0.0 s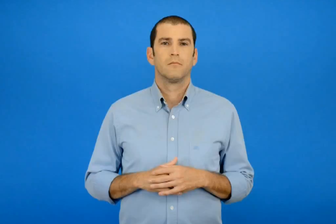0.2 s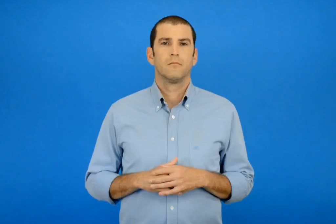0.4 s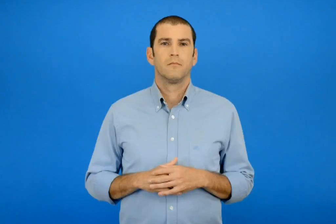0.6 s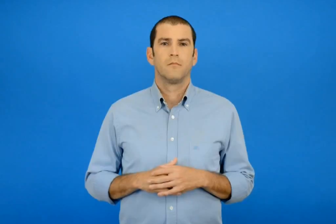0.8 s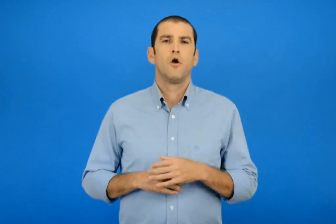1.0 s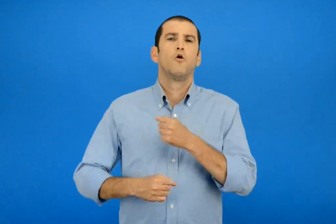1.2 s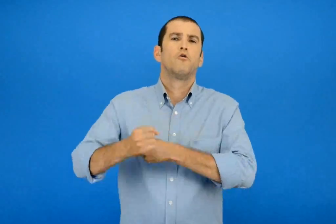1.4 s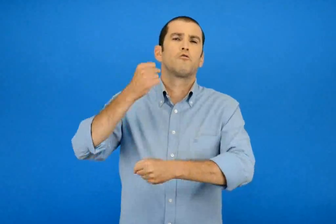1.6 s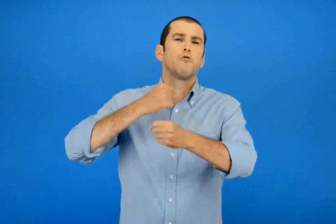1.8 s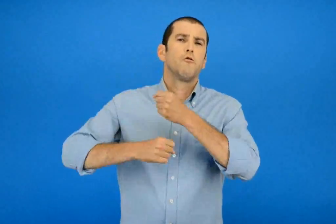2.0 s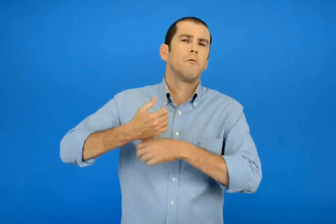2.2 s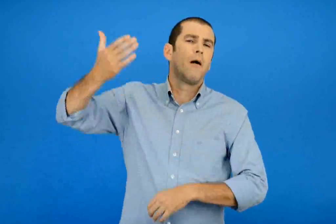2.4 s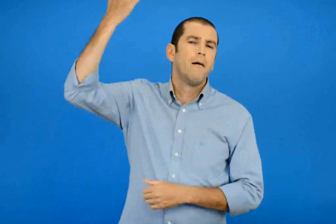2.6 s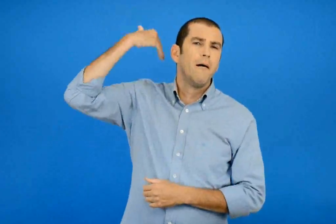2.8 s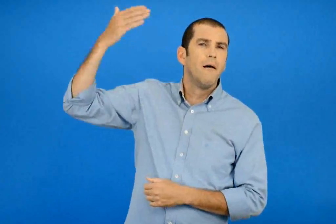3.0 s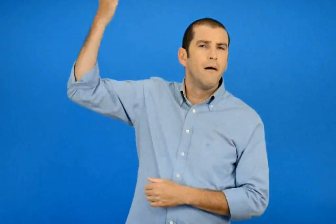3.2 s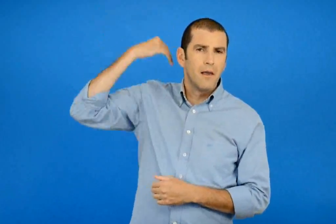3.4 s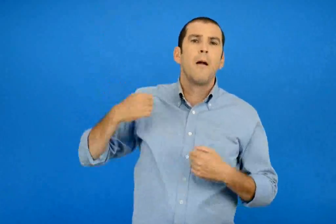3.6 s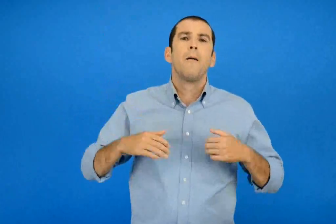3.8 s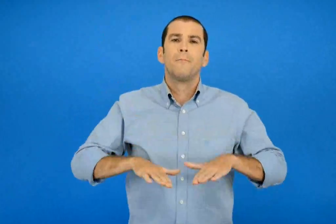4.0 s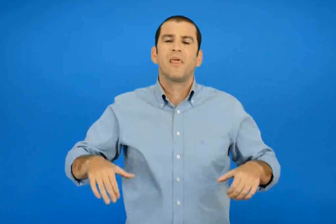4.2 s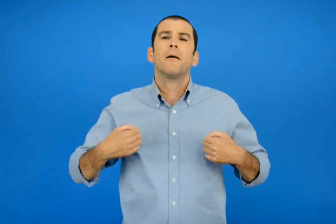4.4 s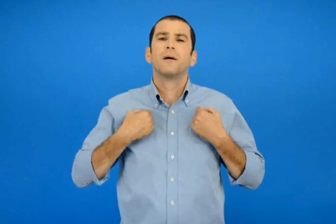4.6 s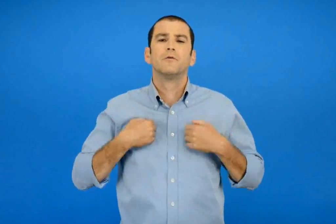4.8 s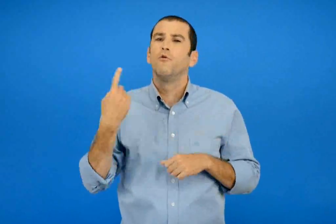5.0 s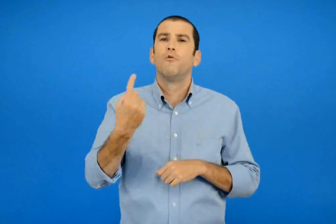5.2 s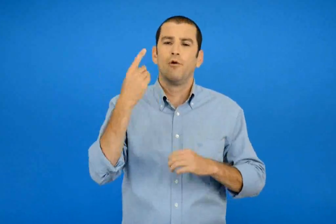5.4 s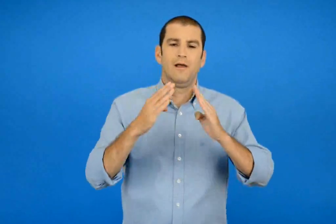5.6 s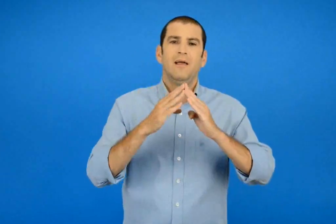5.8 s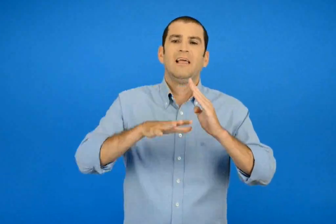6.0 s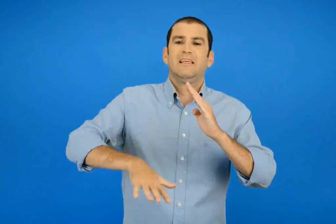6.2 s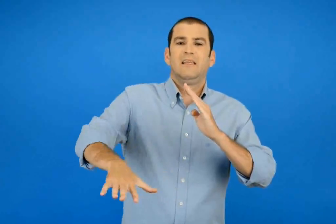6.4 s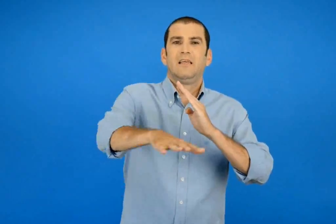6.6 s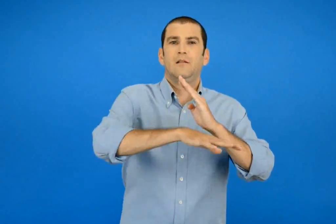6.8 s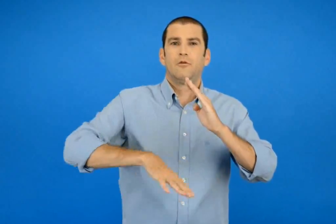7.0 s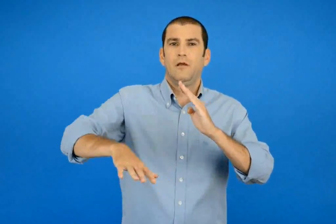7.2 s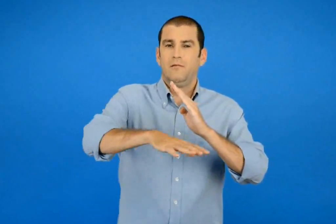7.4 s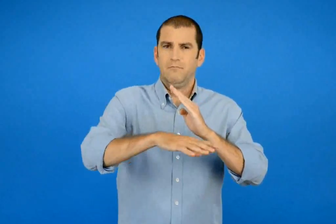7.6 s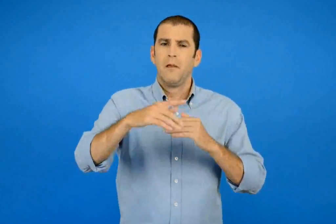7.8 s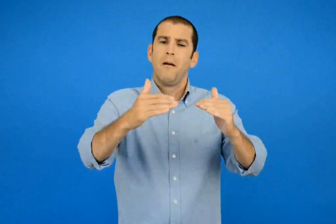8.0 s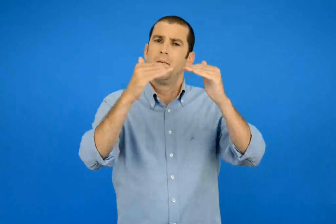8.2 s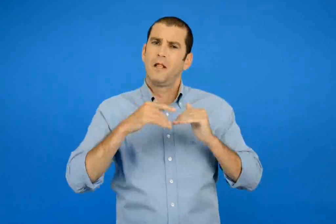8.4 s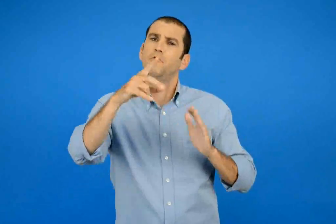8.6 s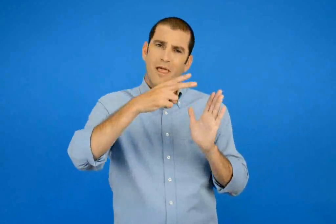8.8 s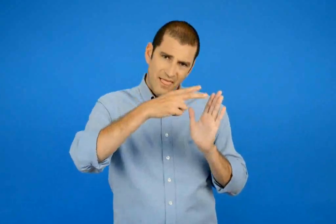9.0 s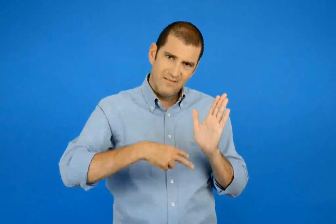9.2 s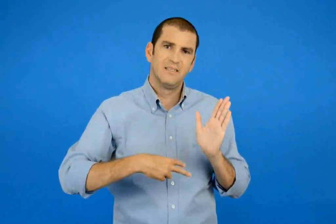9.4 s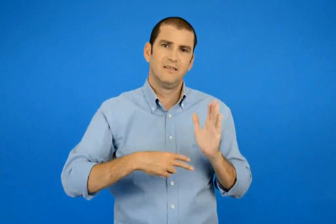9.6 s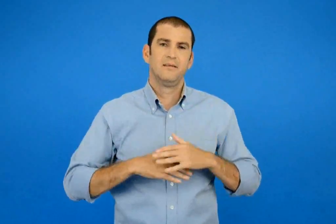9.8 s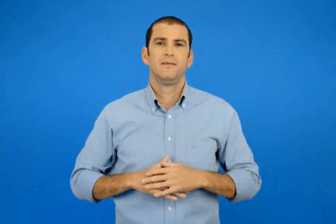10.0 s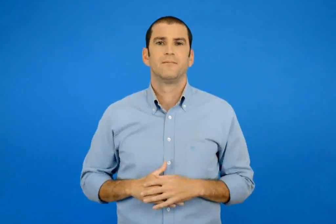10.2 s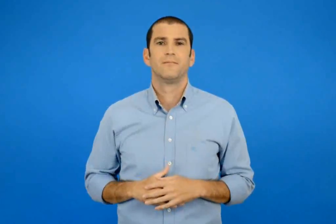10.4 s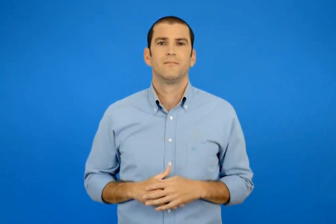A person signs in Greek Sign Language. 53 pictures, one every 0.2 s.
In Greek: στα παλιά χρονιά τα παιδιά έπαιζαν συχνά στη γειτονιά διάβασε παρακάτω
